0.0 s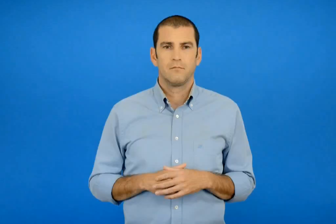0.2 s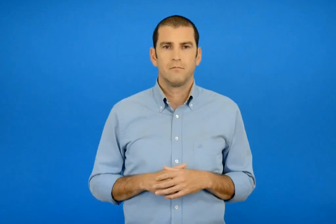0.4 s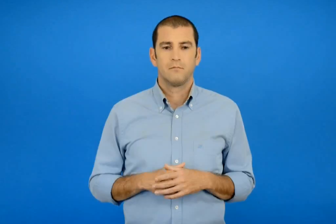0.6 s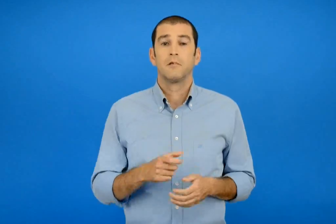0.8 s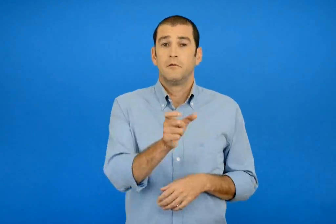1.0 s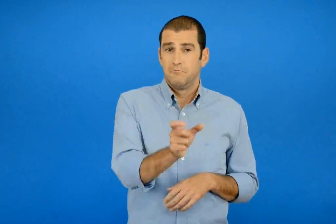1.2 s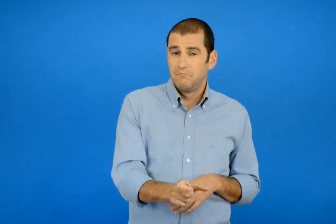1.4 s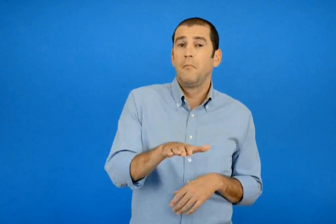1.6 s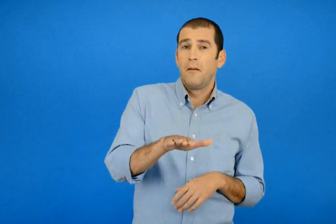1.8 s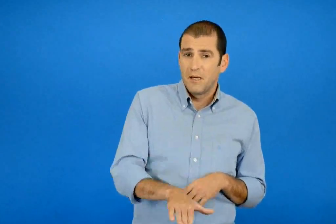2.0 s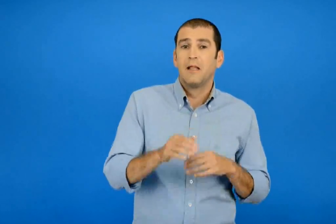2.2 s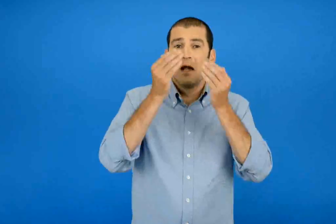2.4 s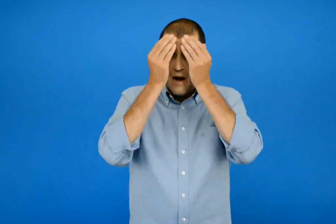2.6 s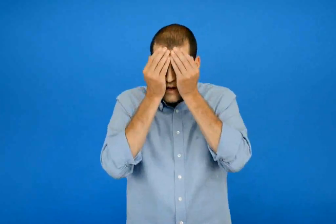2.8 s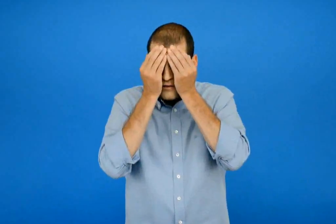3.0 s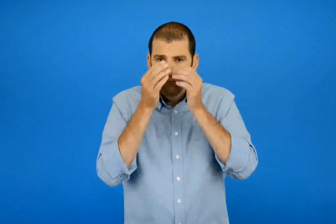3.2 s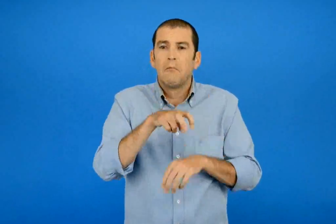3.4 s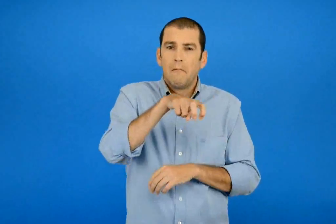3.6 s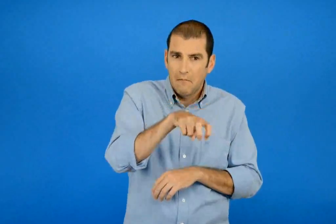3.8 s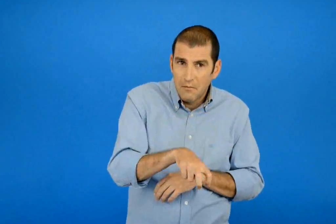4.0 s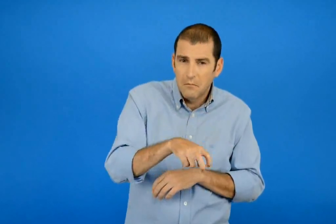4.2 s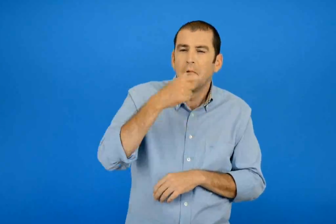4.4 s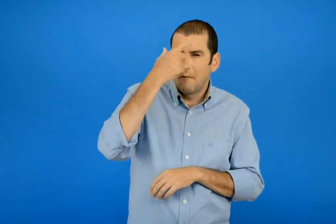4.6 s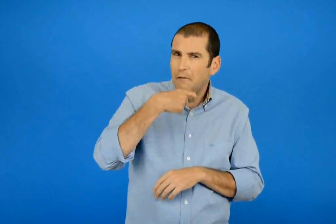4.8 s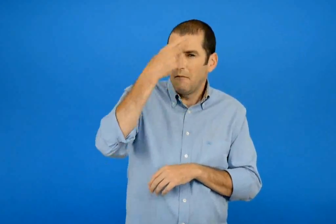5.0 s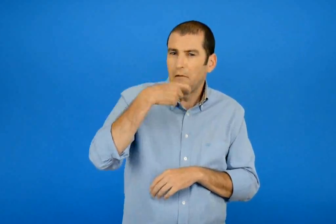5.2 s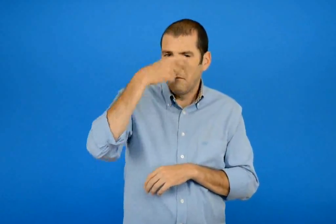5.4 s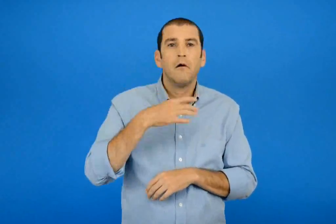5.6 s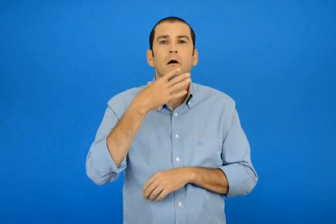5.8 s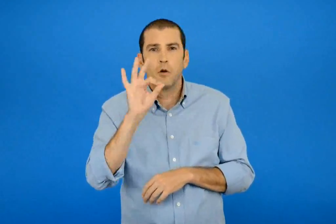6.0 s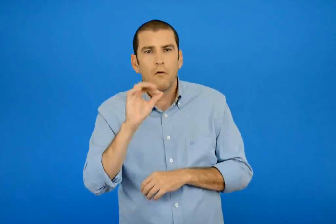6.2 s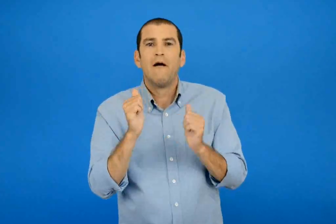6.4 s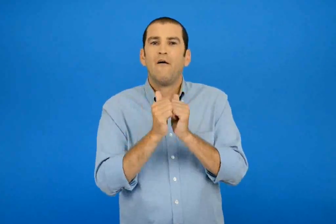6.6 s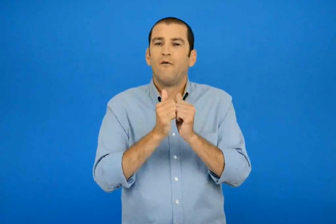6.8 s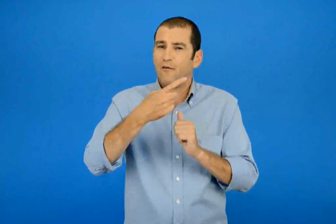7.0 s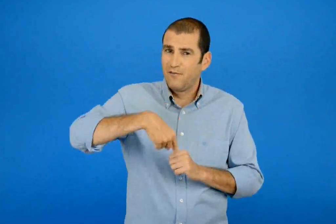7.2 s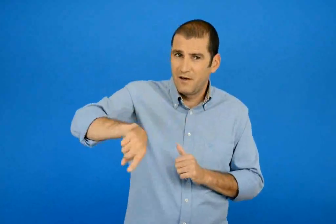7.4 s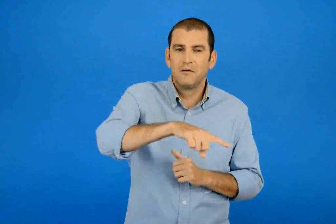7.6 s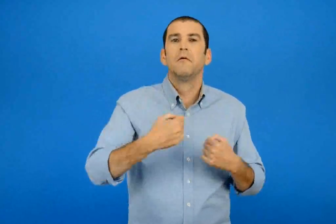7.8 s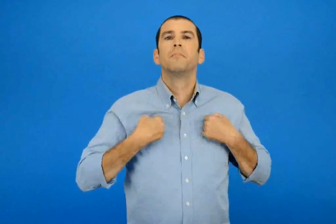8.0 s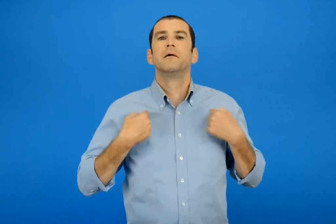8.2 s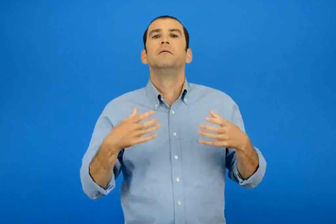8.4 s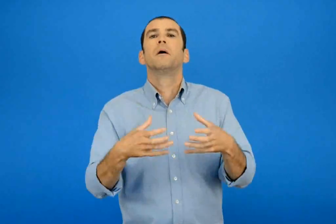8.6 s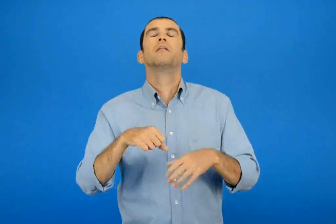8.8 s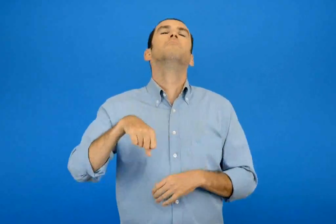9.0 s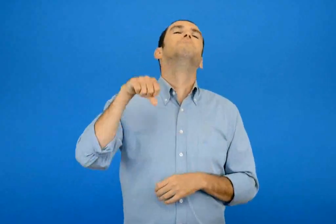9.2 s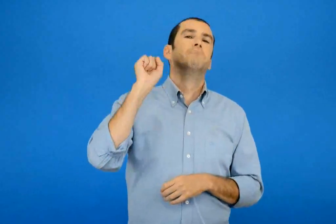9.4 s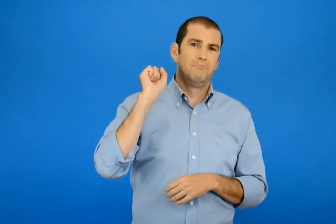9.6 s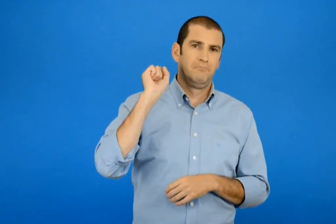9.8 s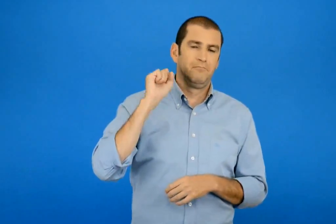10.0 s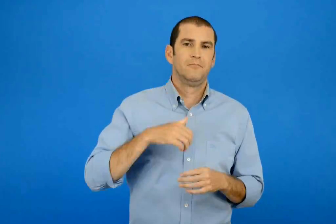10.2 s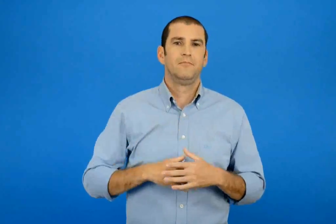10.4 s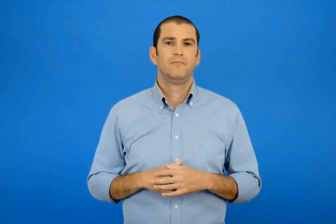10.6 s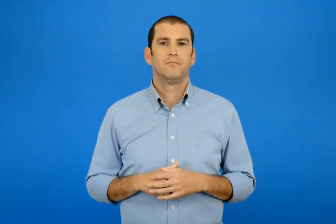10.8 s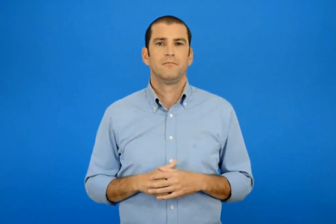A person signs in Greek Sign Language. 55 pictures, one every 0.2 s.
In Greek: η μικρή ελένη κάθεται και κλαίει γιατί δεν την παίζουνε οι φιλενάδες της
